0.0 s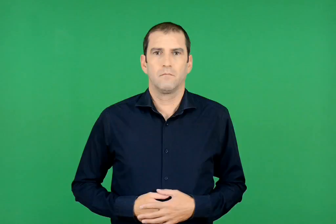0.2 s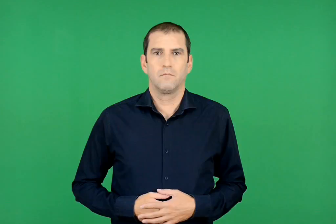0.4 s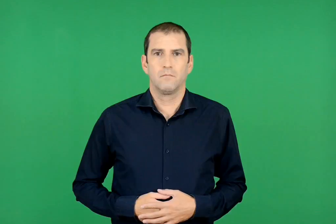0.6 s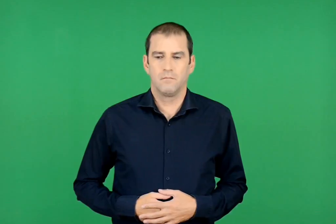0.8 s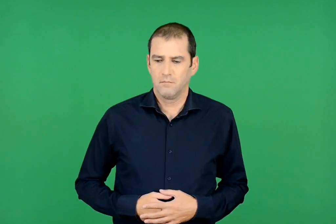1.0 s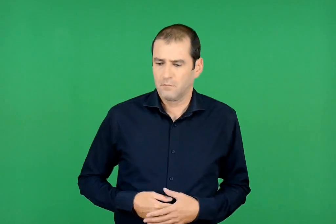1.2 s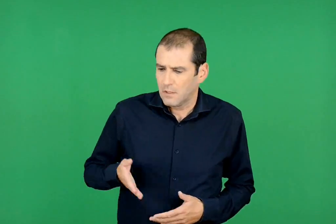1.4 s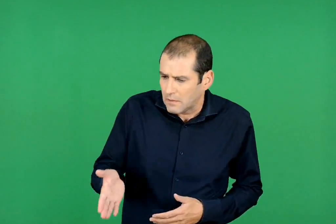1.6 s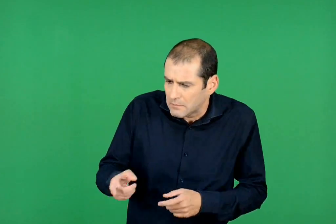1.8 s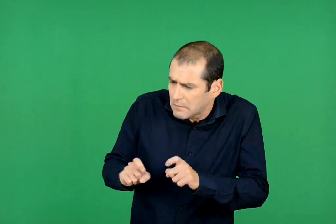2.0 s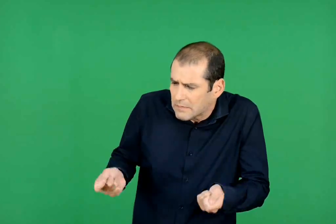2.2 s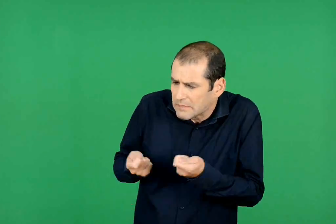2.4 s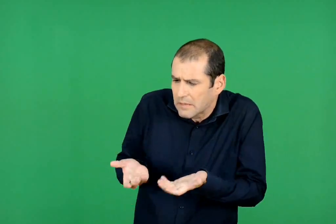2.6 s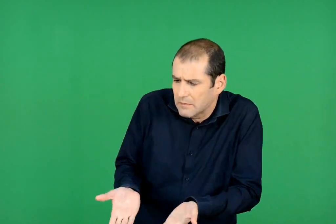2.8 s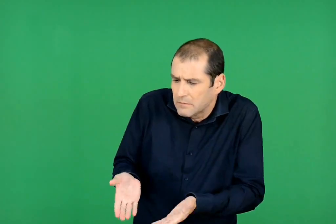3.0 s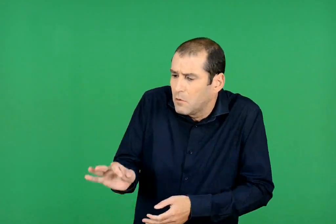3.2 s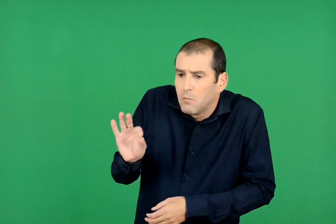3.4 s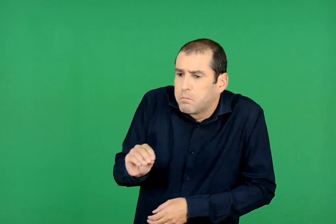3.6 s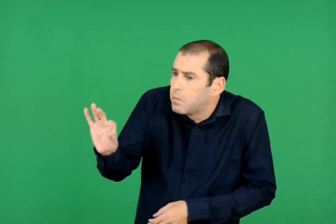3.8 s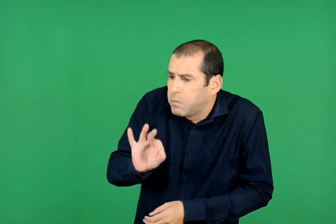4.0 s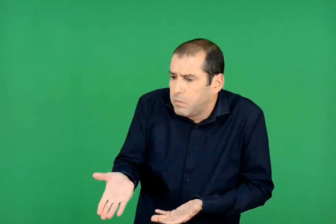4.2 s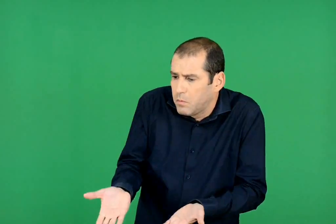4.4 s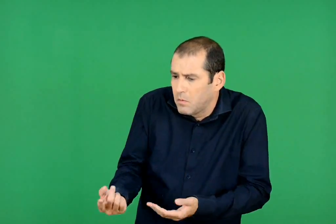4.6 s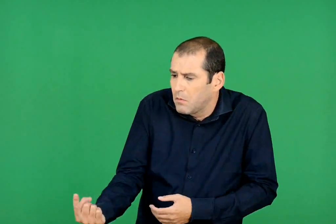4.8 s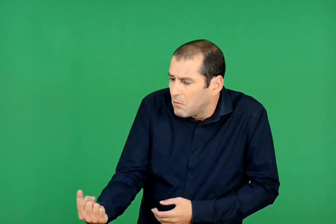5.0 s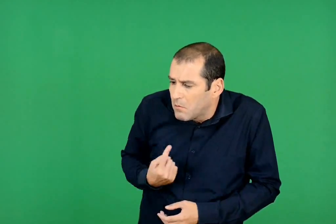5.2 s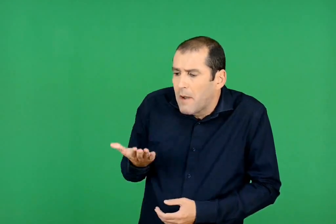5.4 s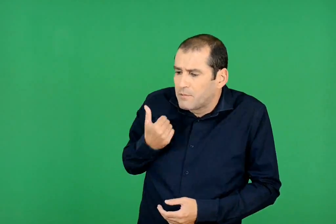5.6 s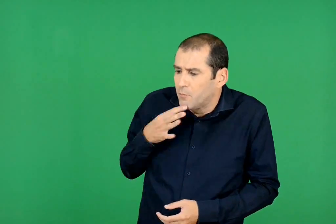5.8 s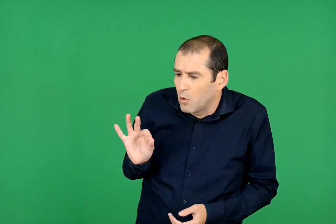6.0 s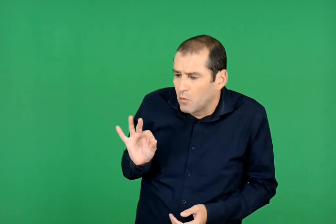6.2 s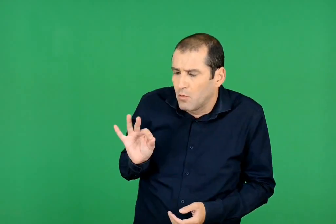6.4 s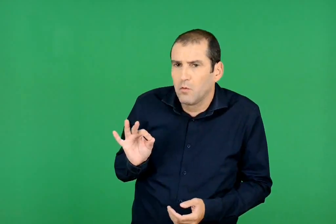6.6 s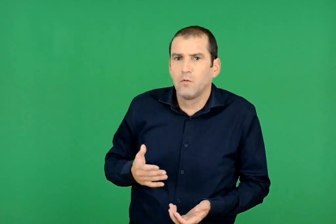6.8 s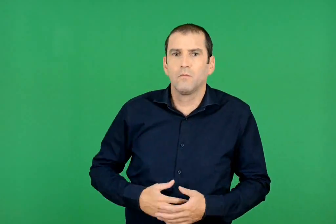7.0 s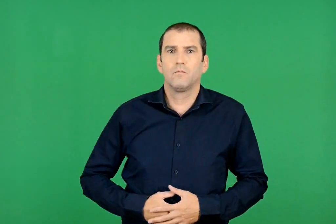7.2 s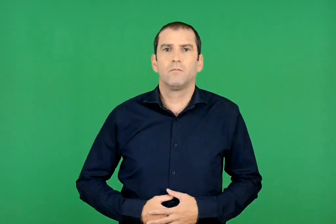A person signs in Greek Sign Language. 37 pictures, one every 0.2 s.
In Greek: και συ τι κάνεις ; πού βρίσκεσαι ; γιατί δεν ήρθες εδώ σε μένα ;
